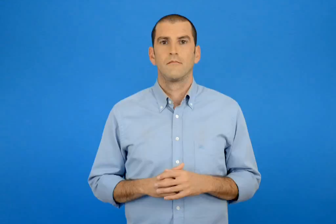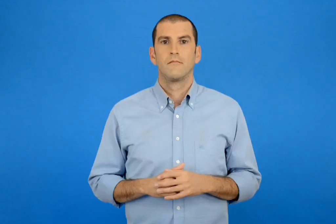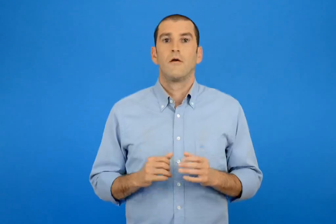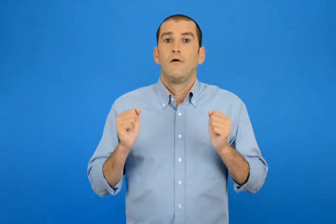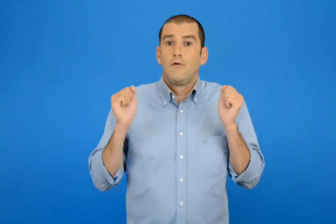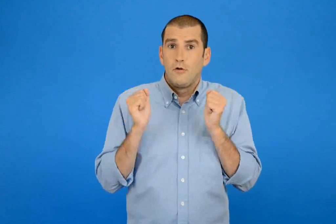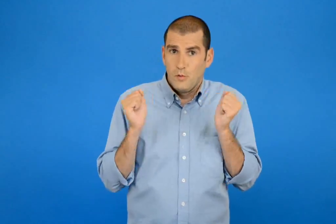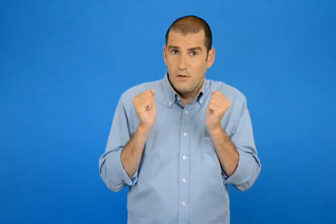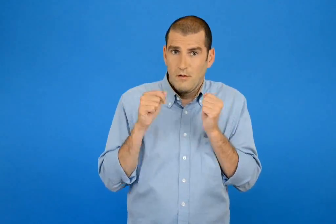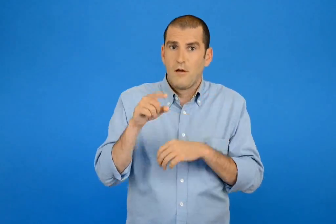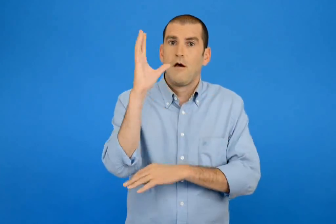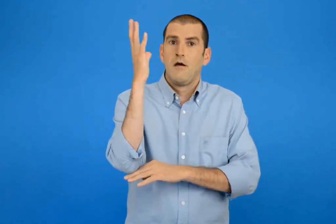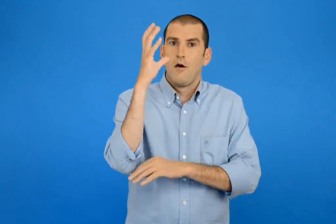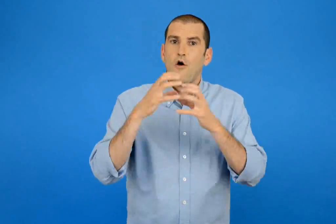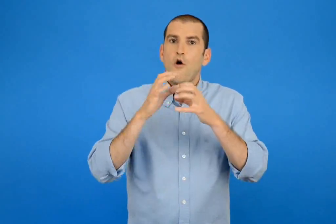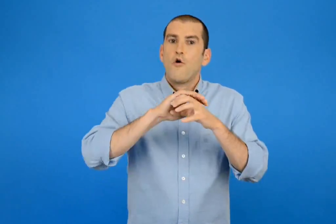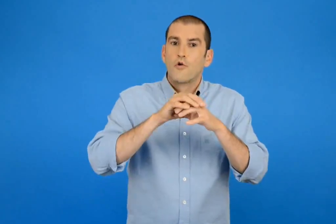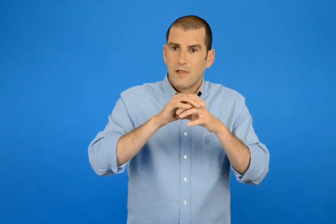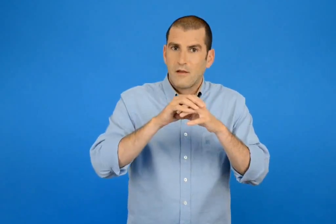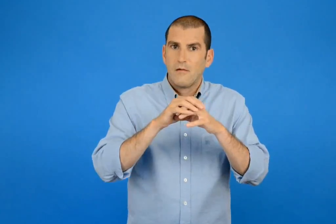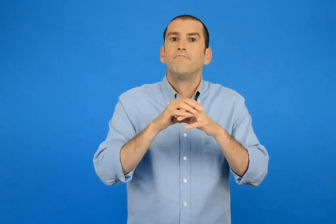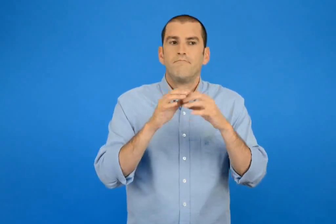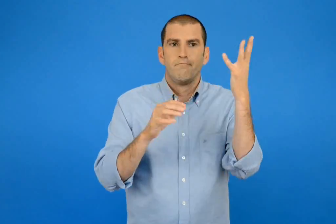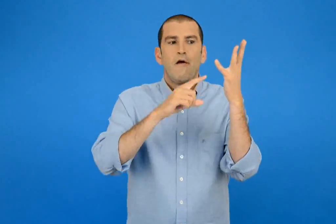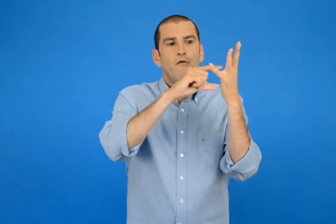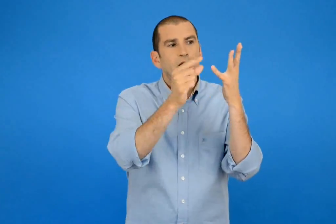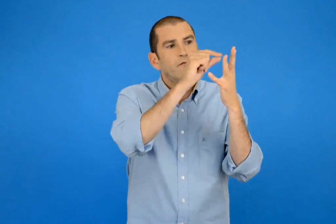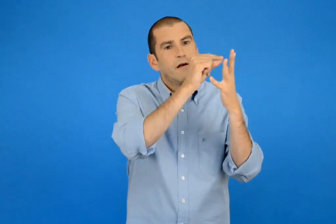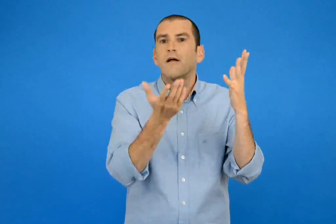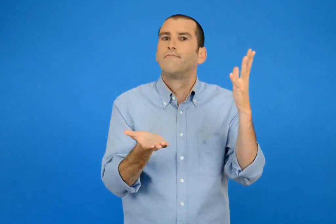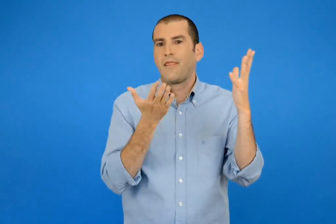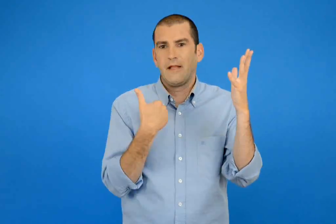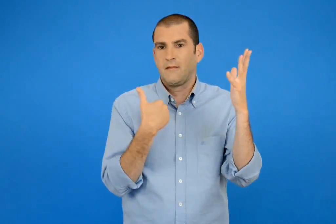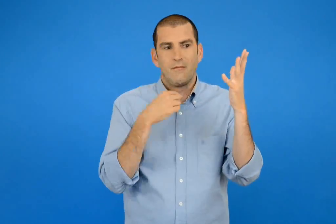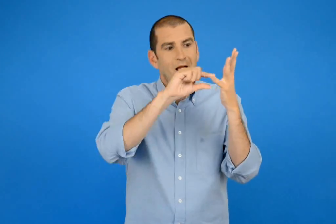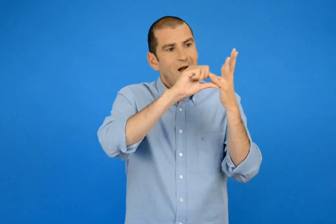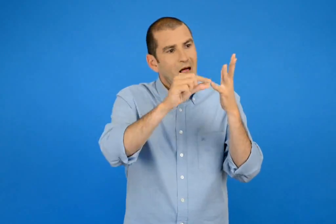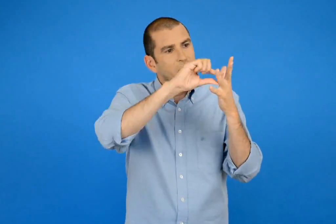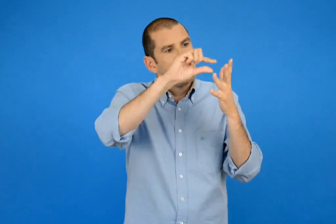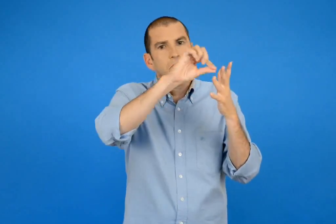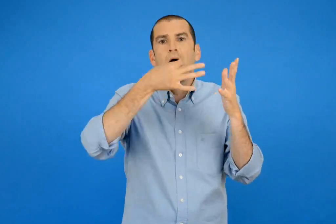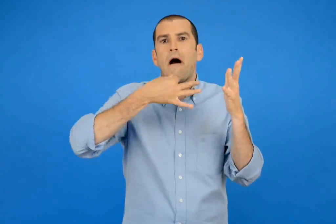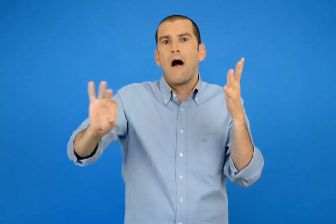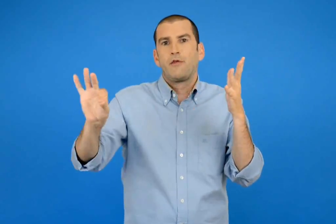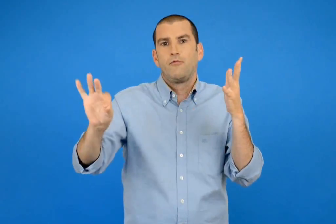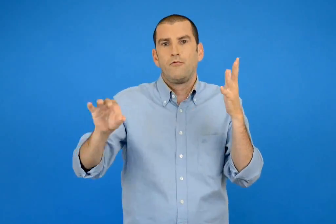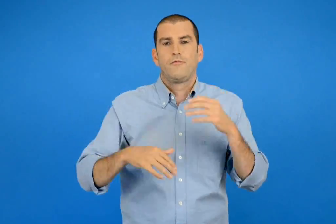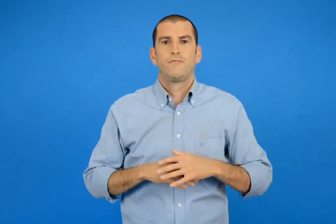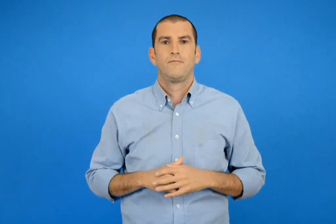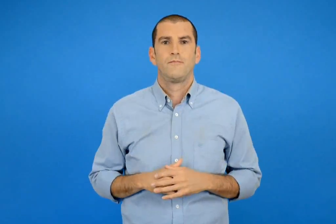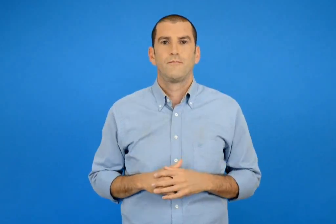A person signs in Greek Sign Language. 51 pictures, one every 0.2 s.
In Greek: το χειμώνα η ροδάκινά δεν έχει φύλλα τα κλαδιά της είναι γυμνά
